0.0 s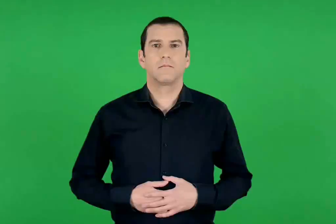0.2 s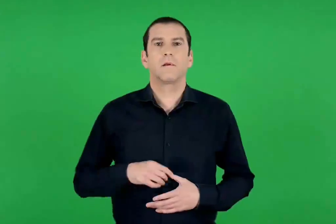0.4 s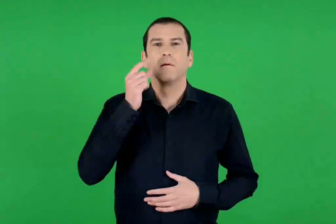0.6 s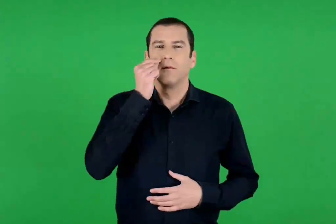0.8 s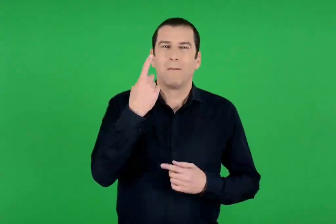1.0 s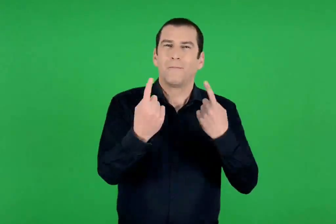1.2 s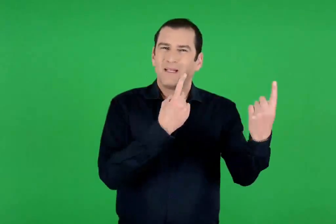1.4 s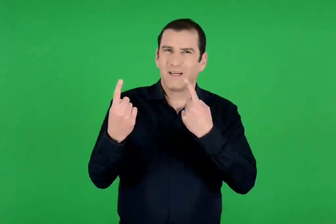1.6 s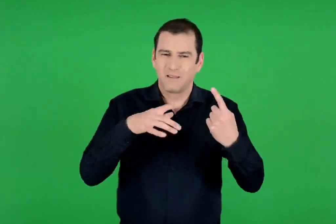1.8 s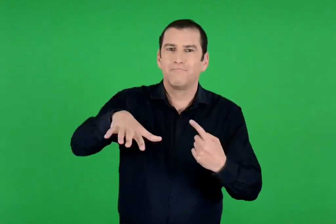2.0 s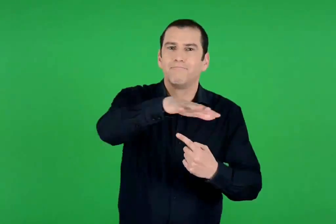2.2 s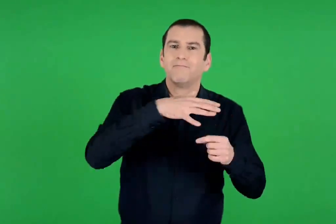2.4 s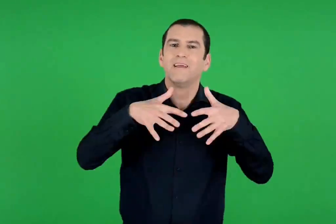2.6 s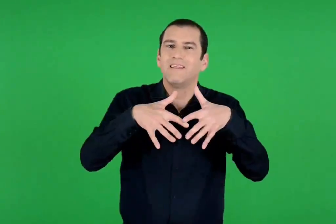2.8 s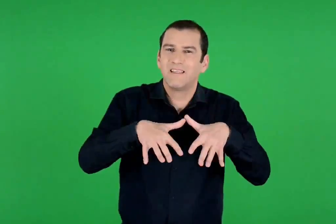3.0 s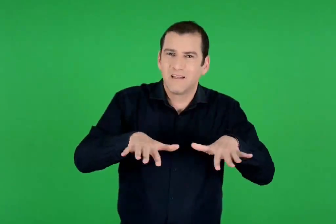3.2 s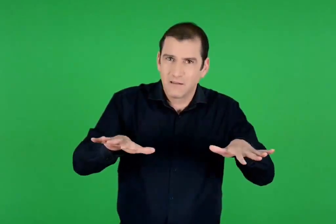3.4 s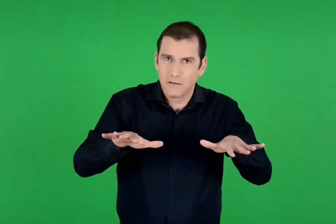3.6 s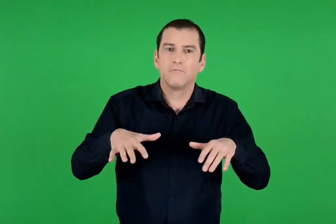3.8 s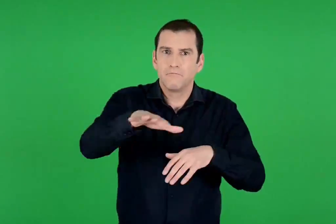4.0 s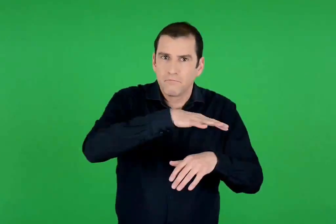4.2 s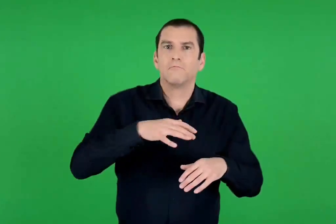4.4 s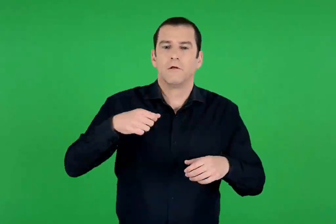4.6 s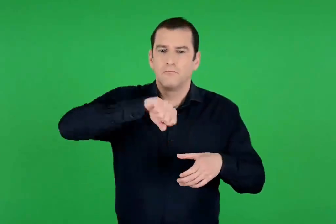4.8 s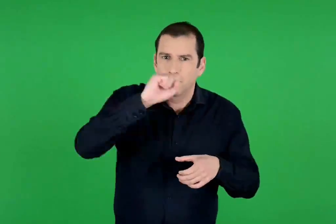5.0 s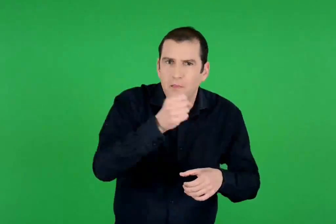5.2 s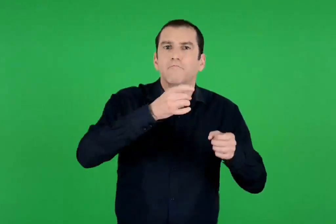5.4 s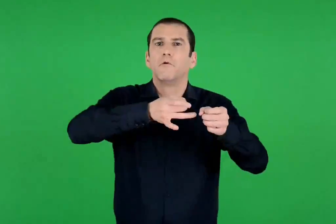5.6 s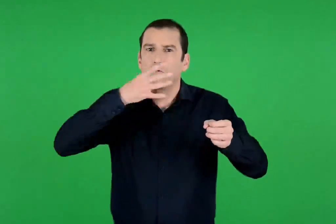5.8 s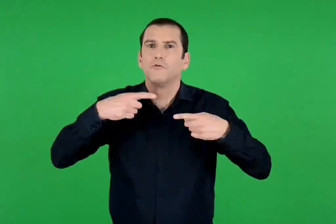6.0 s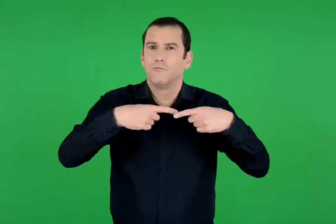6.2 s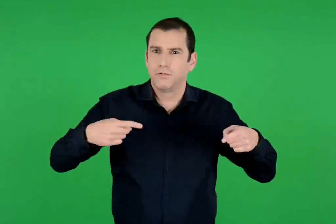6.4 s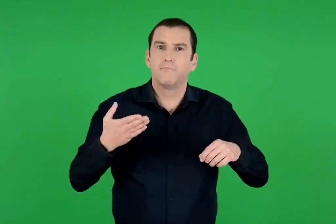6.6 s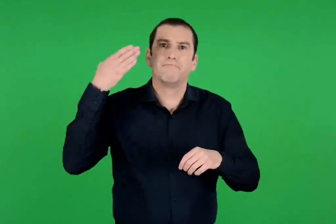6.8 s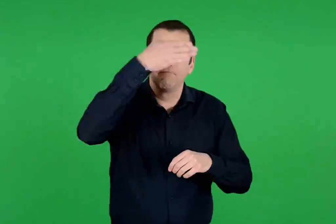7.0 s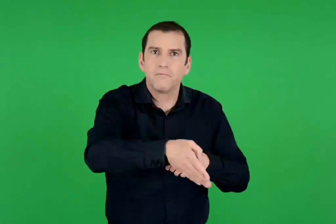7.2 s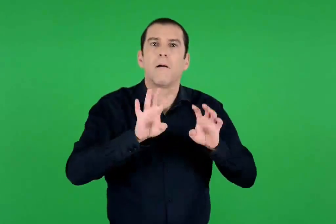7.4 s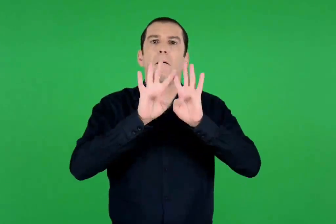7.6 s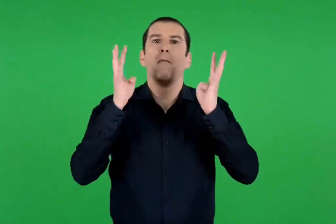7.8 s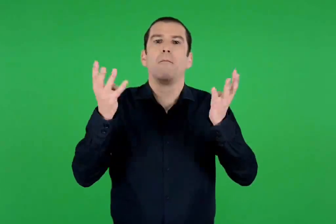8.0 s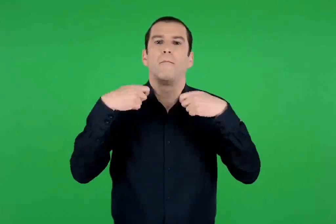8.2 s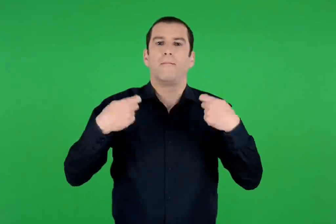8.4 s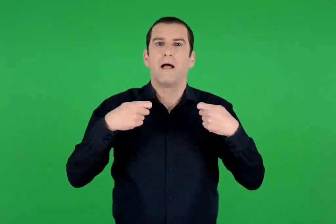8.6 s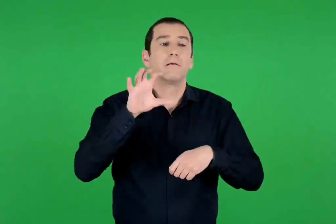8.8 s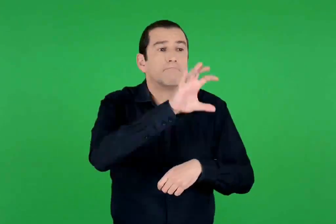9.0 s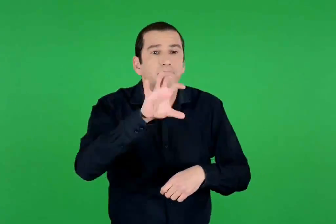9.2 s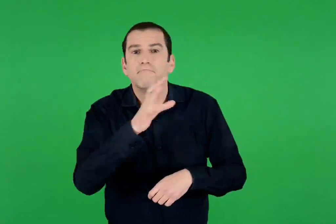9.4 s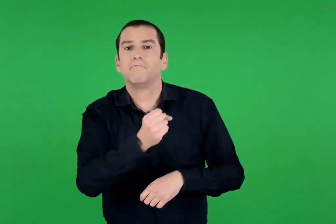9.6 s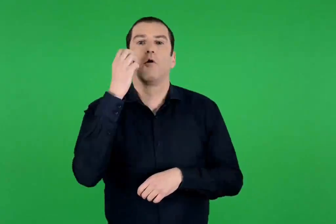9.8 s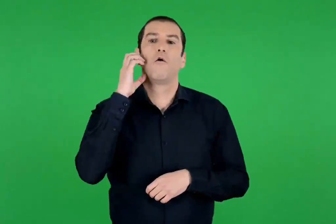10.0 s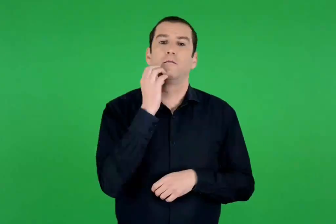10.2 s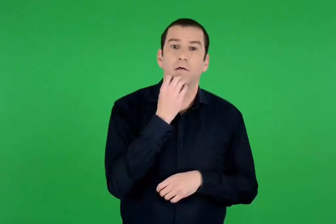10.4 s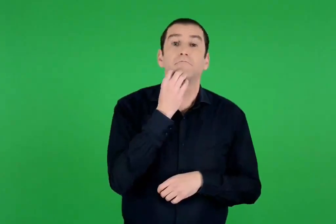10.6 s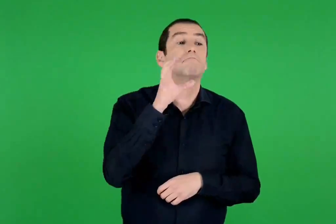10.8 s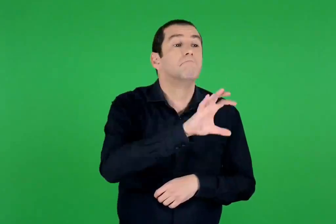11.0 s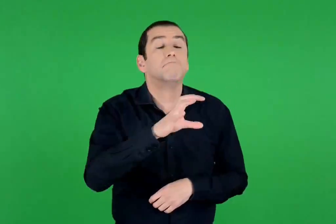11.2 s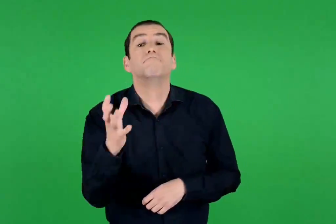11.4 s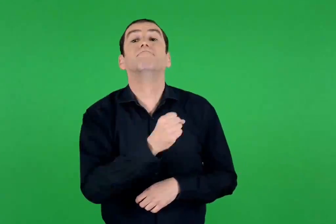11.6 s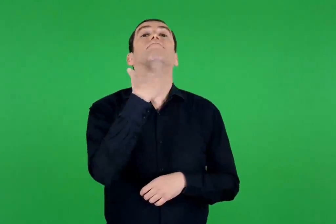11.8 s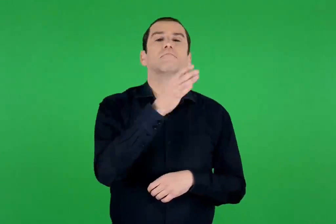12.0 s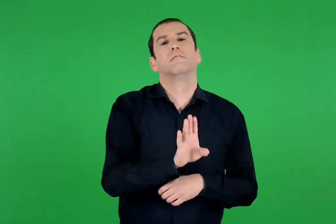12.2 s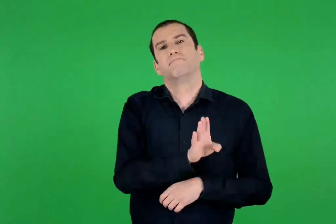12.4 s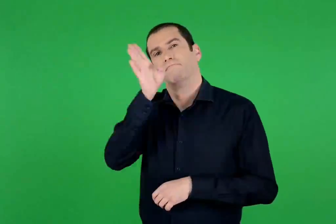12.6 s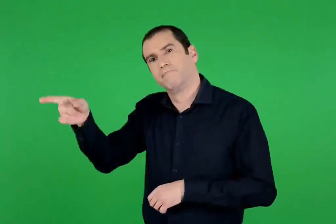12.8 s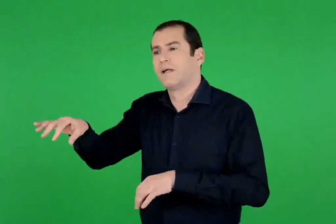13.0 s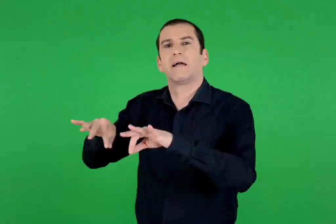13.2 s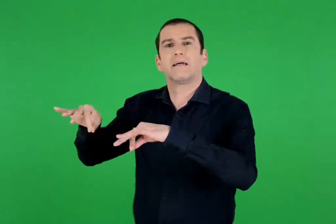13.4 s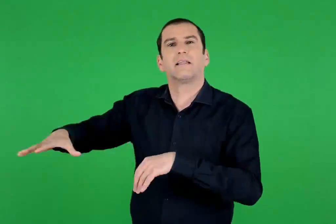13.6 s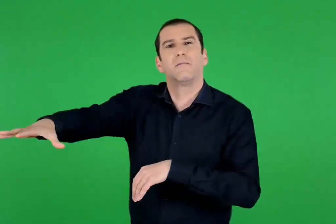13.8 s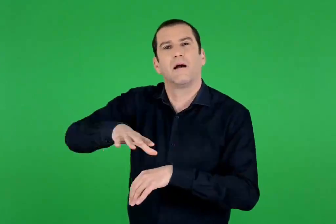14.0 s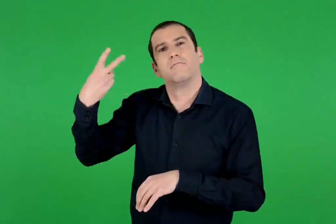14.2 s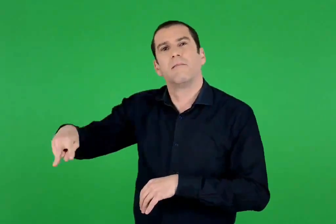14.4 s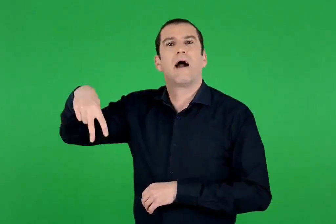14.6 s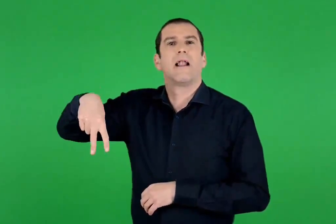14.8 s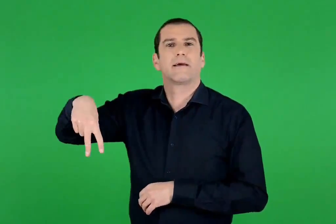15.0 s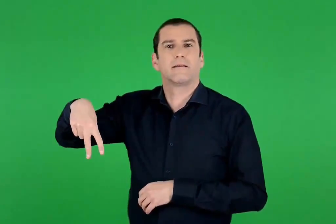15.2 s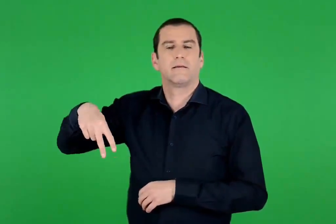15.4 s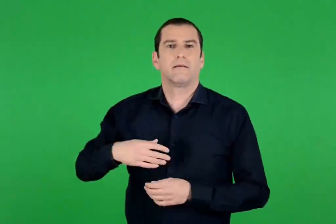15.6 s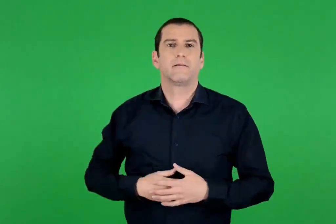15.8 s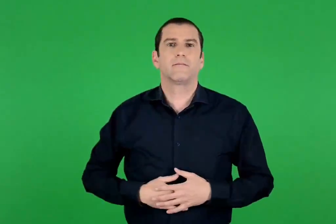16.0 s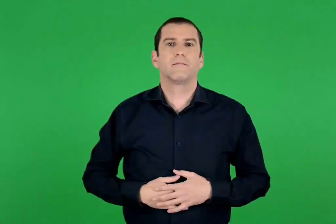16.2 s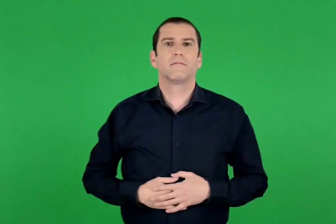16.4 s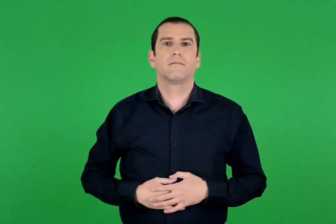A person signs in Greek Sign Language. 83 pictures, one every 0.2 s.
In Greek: οι συγγενείς όμως των μνηστήρων πήγαν οπλισμένοι στο παλάτι να βρουν τον οδυσσέα , κι αφού δεν τον βρήκαν εκεί , πήγαν στο κτήμα του λαέρτη
